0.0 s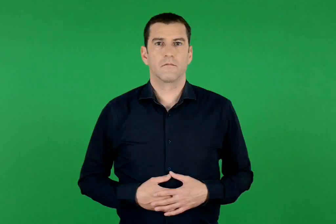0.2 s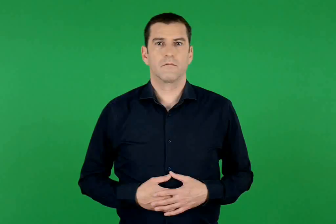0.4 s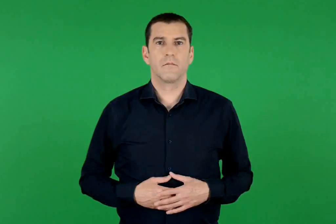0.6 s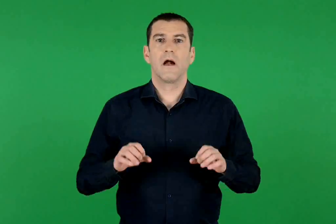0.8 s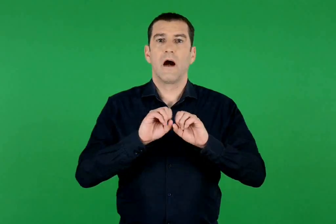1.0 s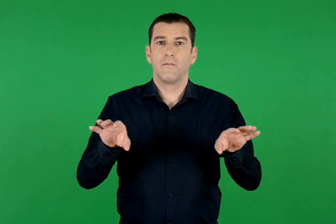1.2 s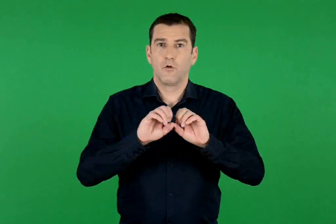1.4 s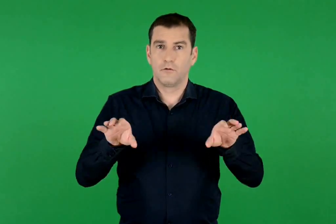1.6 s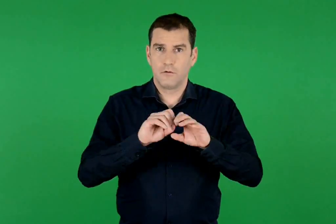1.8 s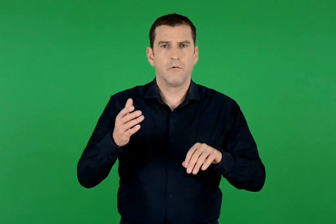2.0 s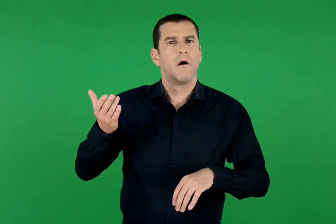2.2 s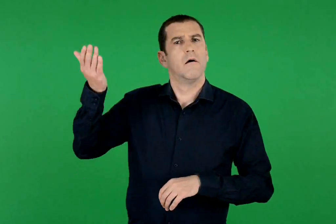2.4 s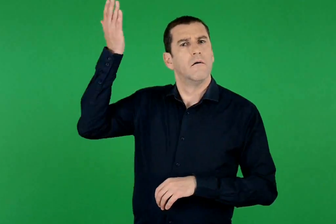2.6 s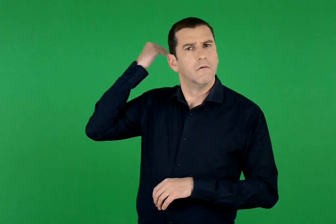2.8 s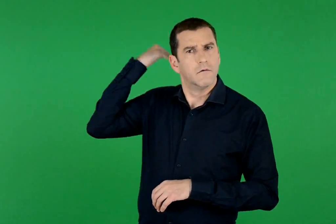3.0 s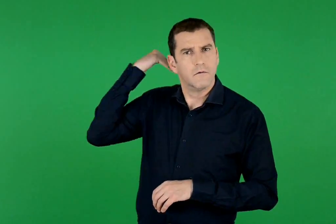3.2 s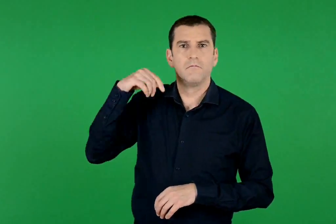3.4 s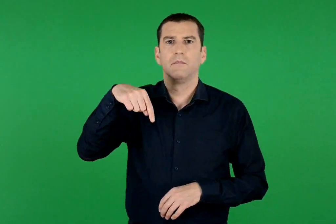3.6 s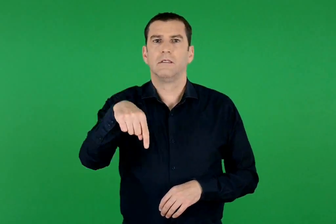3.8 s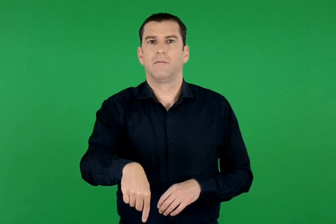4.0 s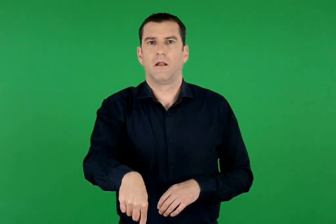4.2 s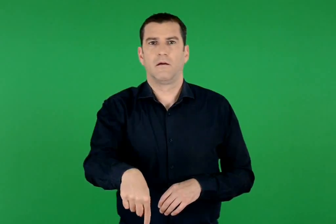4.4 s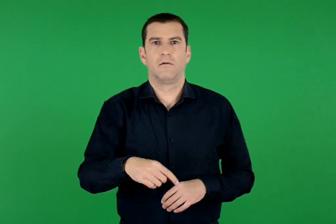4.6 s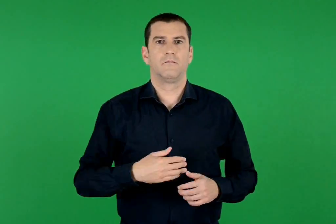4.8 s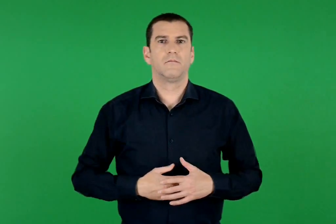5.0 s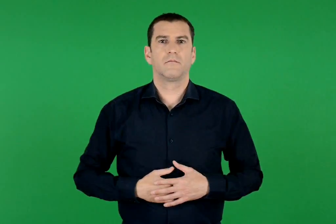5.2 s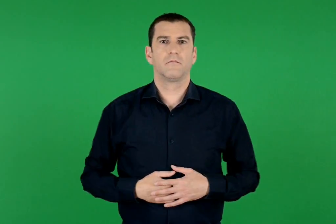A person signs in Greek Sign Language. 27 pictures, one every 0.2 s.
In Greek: η ενημέρωση άλλοτε και σήμερα
